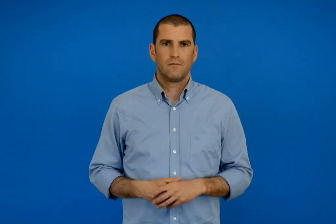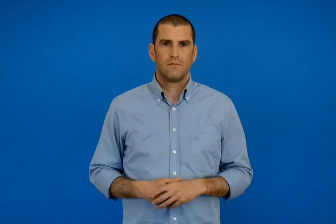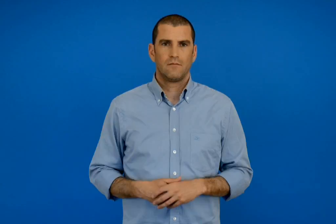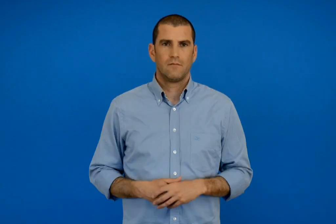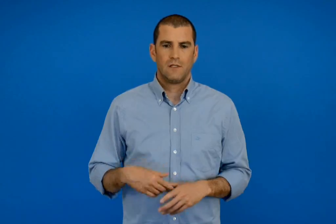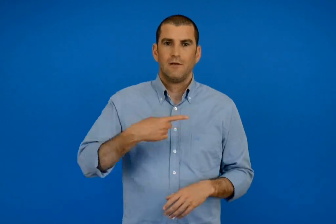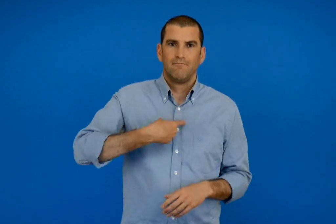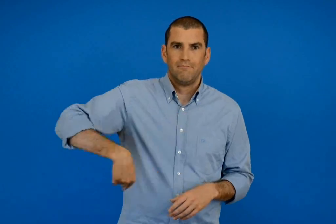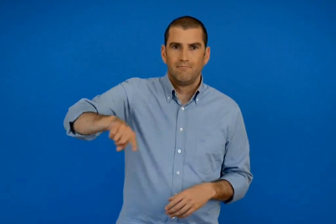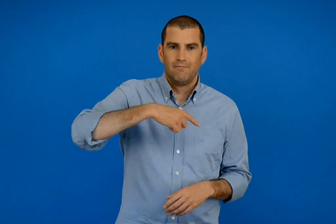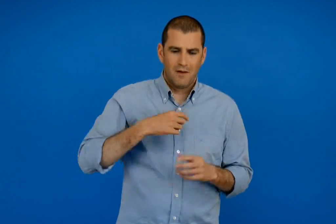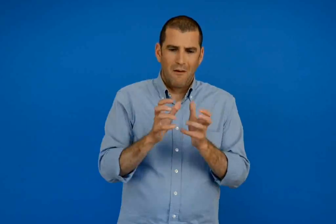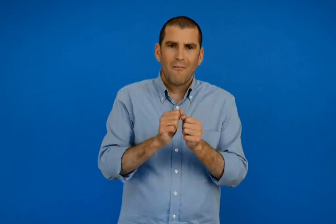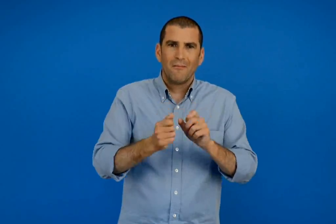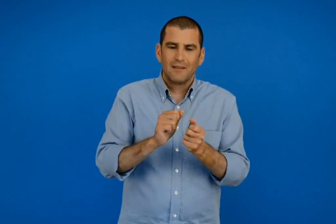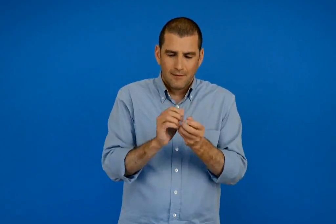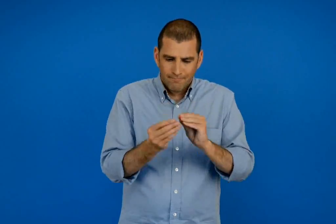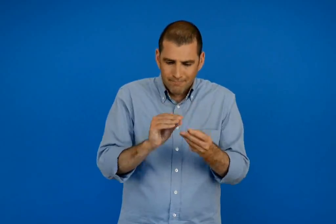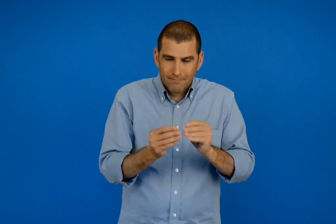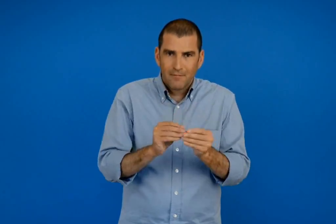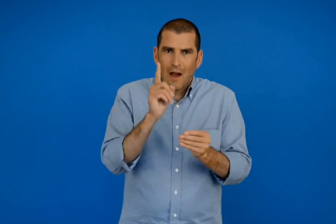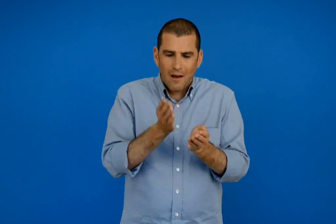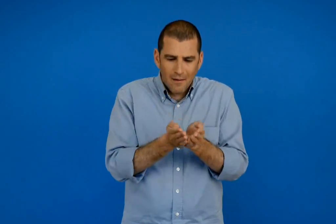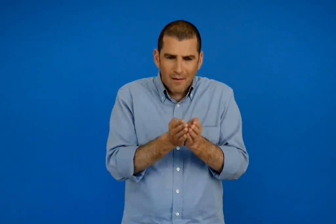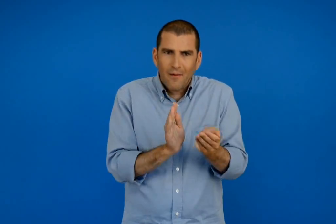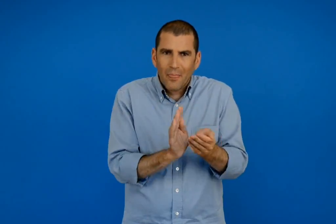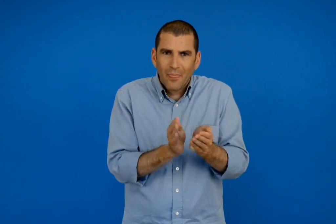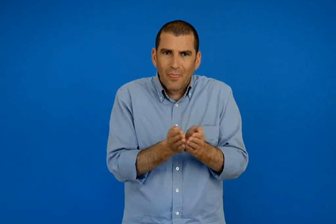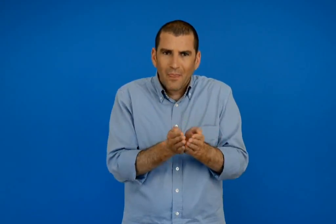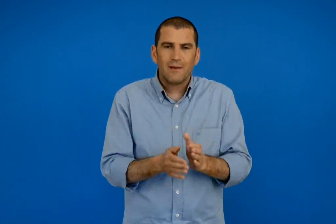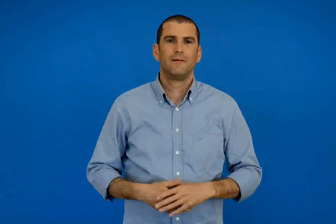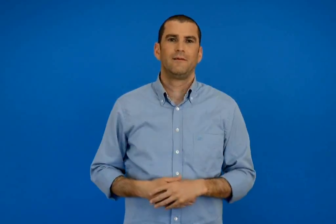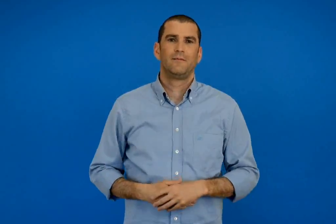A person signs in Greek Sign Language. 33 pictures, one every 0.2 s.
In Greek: φτιάχνουμε ένα μικρό κανό με πλαστελίνη
